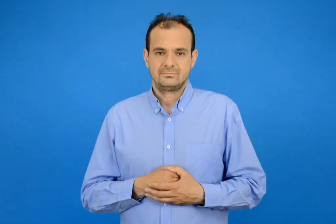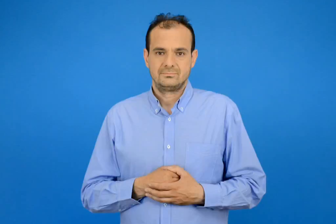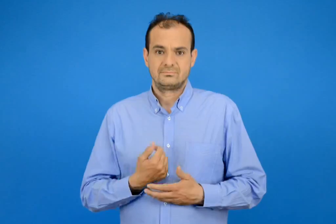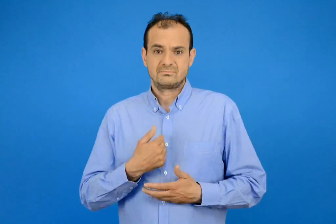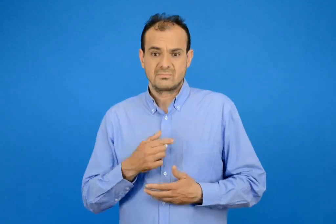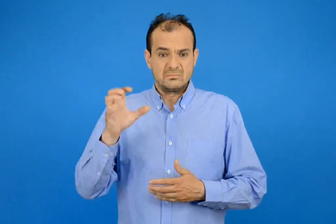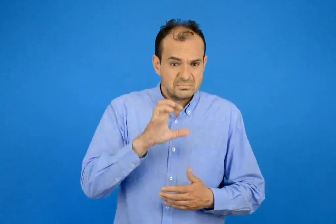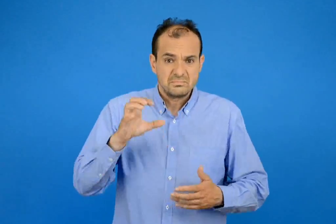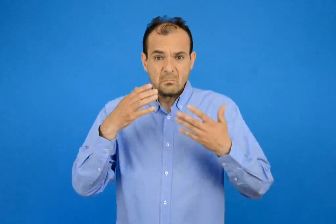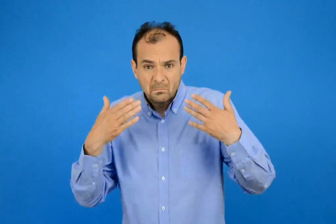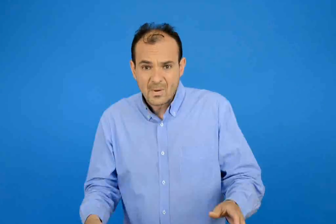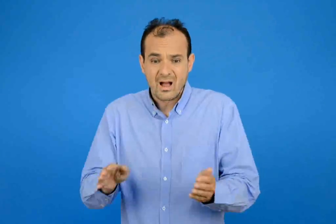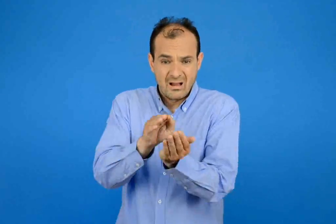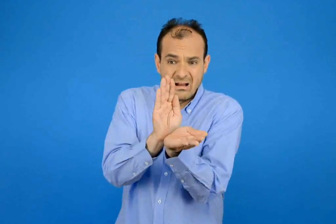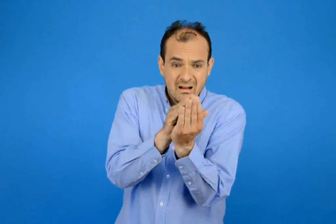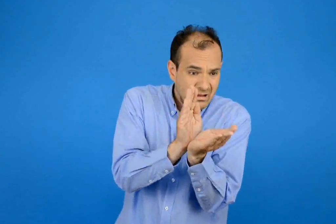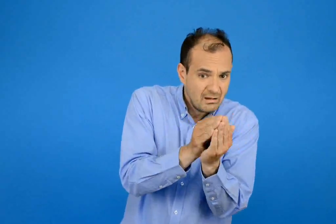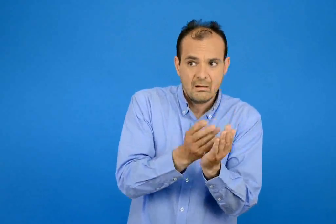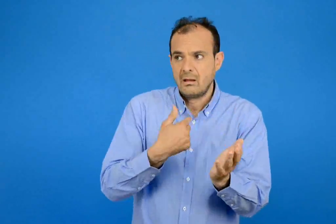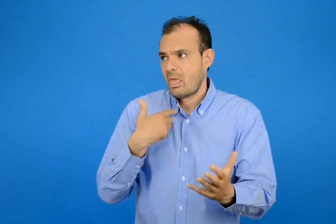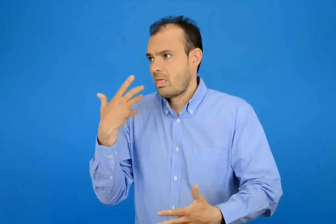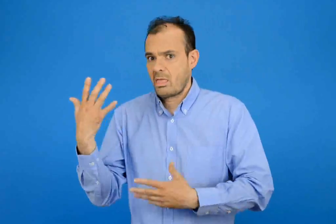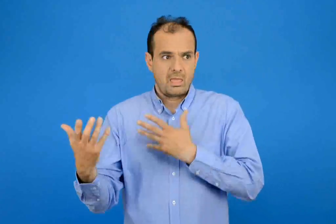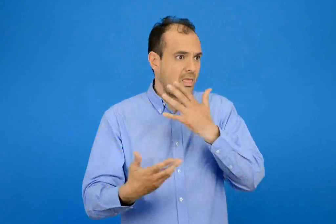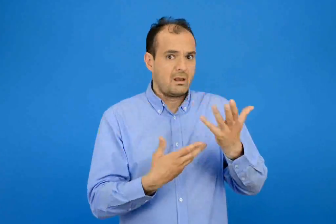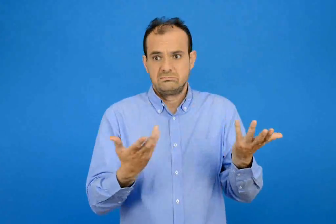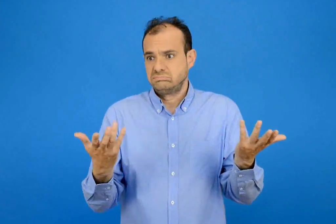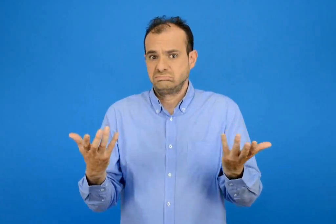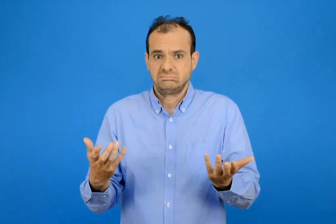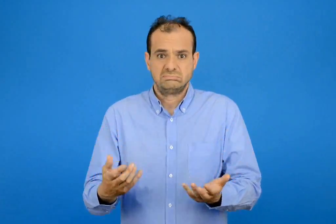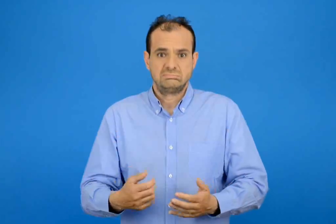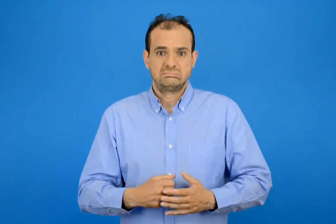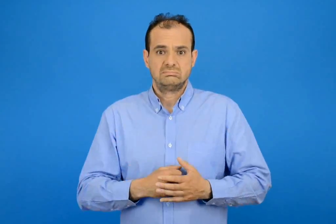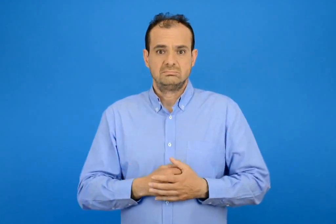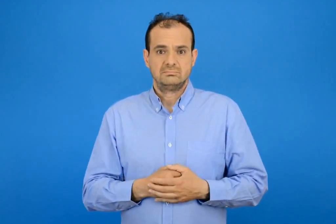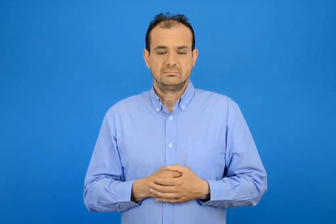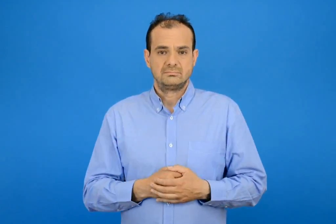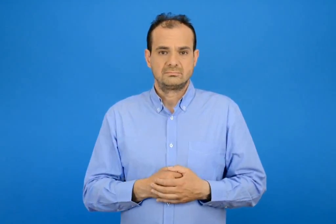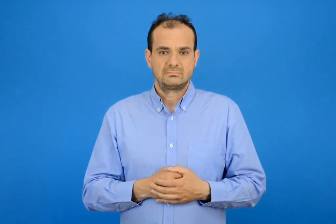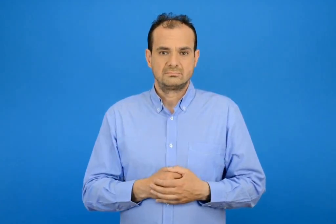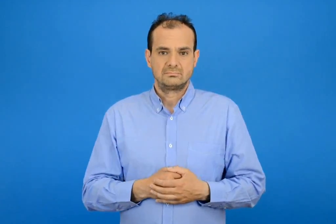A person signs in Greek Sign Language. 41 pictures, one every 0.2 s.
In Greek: για αχιβάδες έψαχνα και βρέθηκα μπλεγμένος
